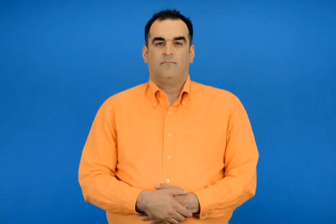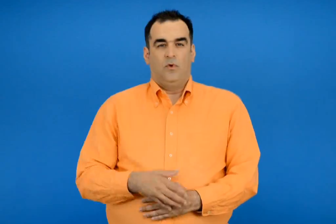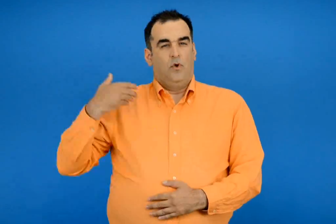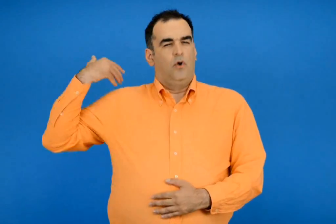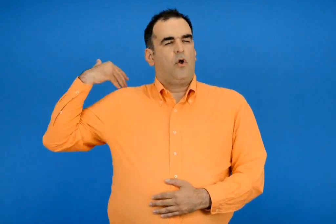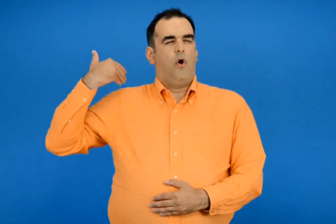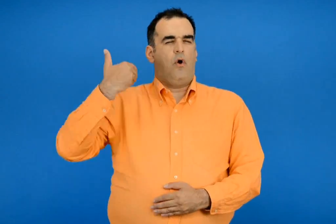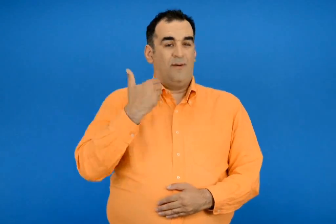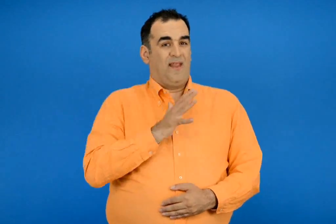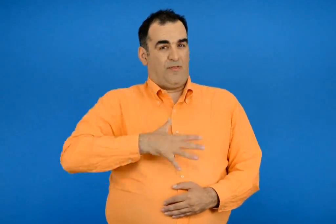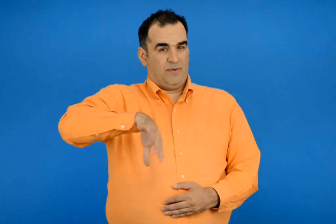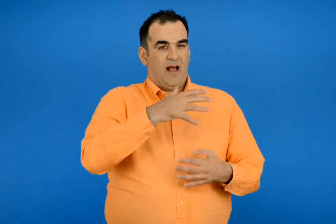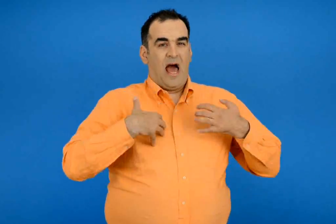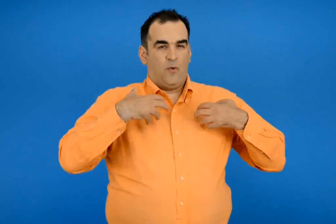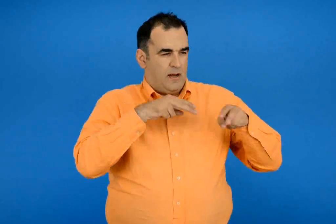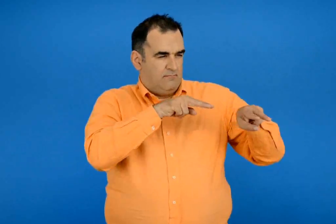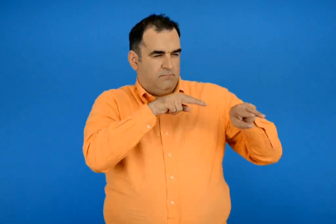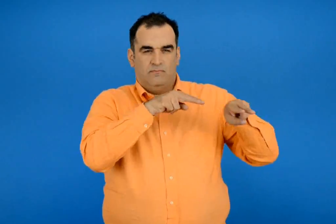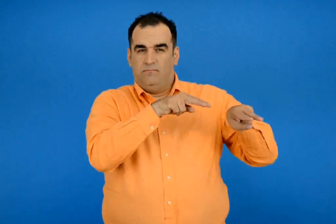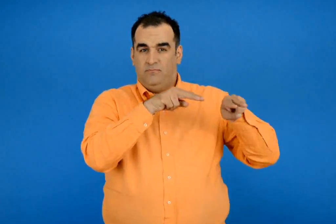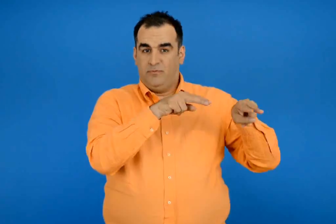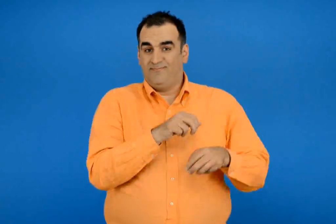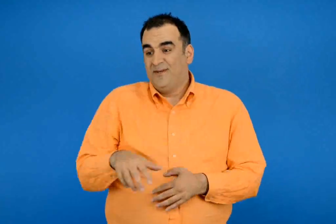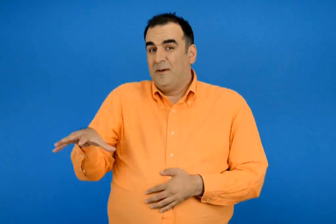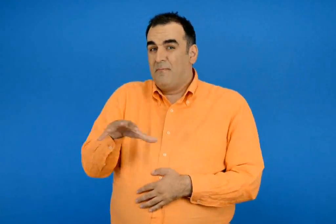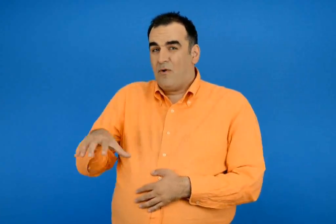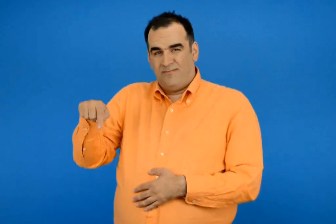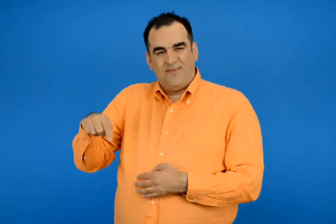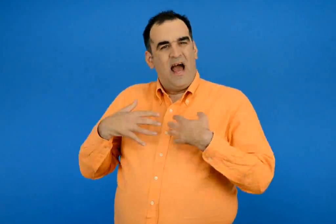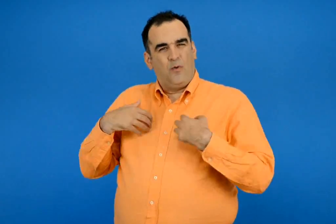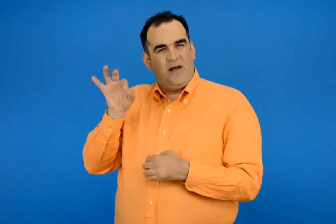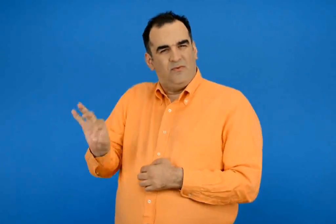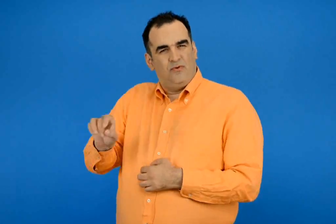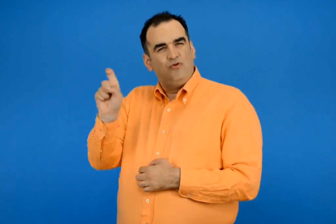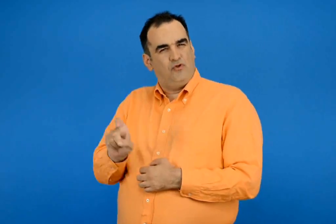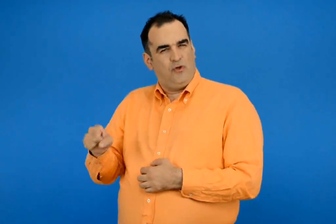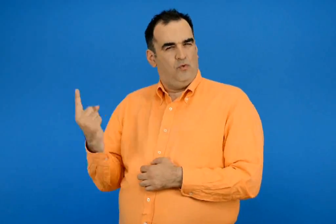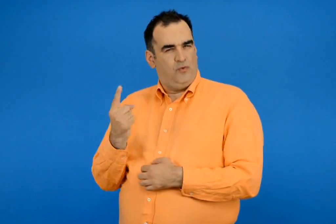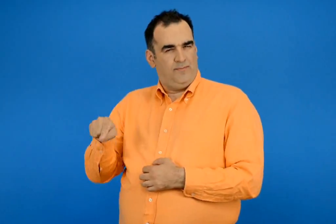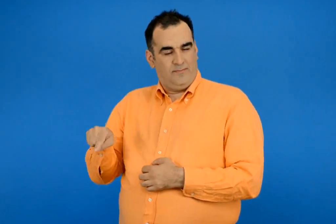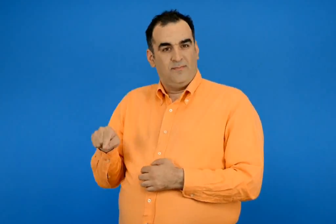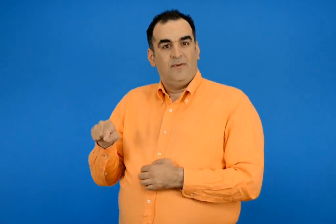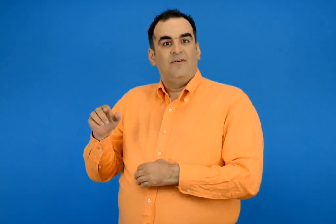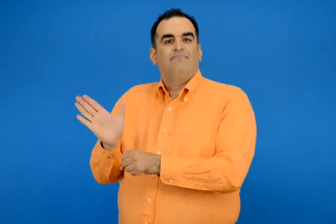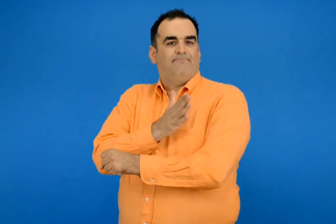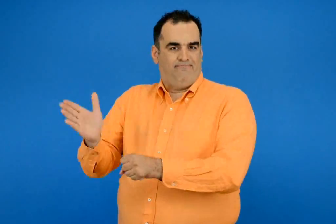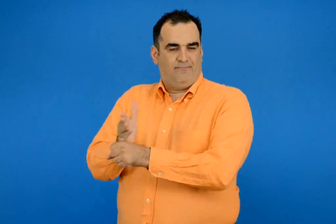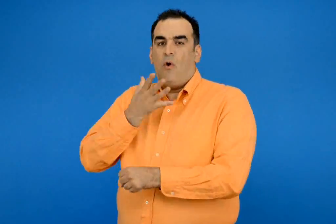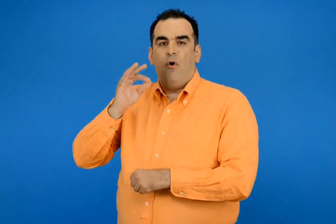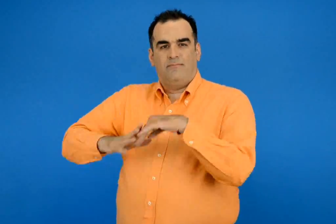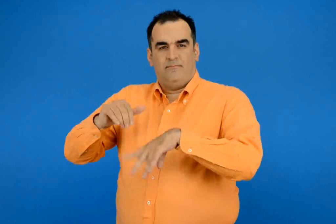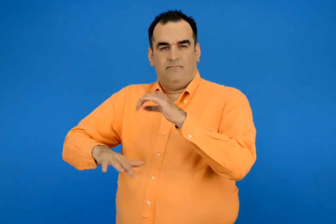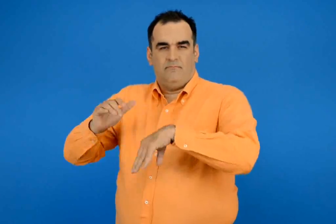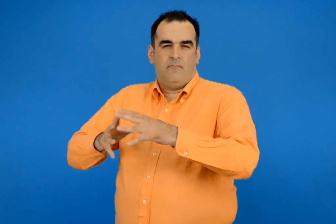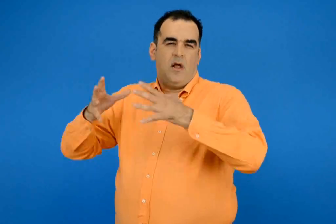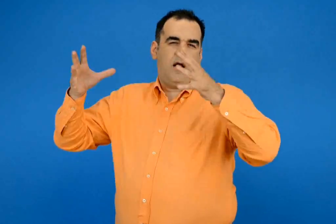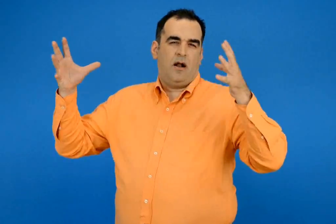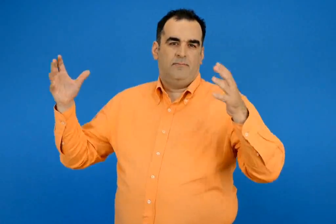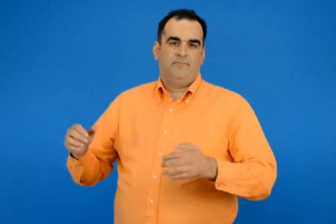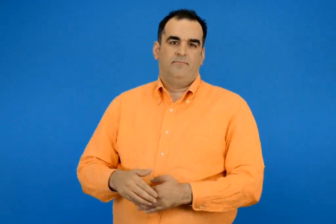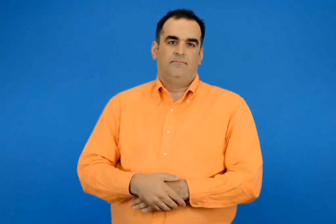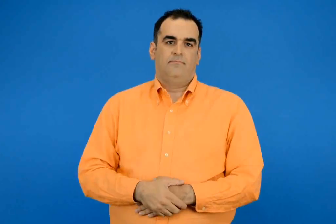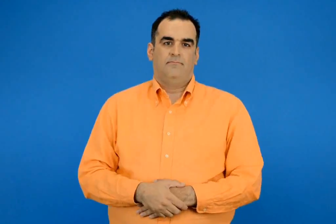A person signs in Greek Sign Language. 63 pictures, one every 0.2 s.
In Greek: οι άνθρωποι για χρονιά την κυνηγούσαν ενώ και τα μεγάλα έργα που έγιναν κατέστρεψαν τις περιοχές οπού ζούσε
